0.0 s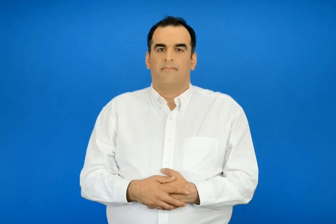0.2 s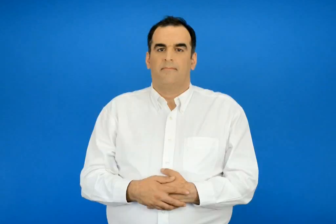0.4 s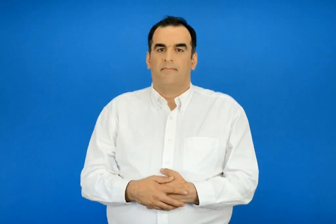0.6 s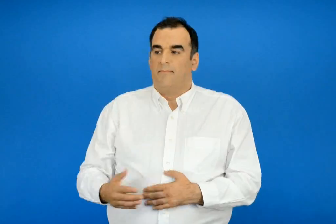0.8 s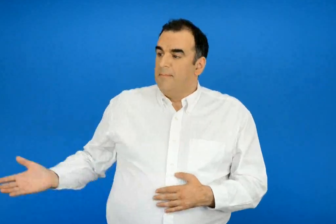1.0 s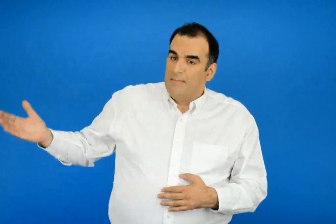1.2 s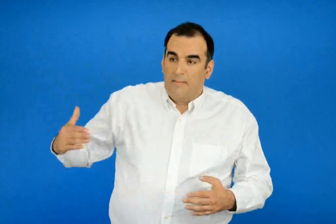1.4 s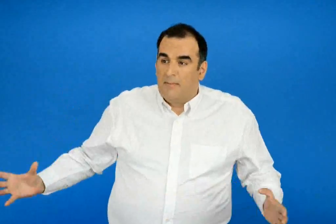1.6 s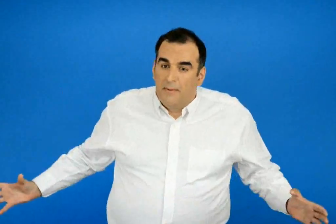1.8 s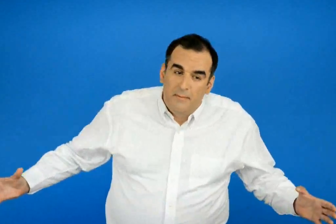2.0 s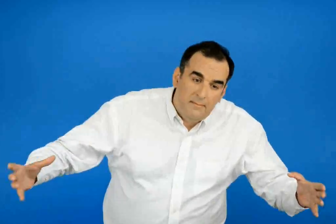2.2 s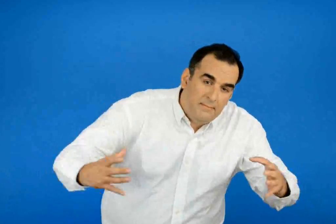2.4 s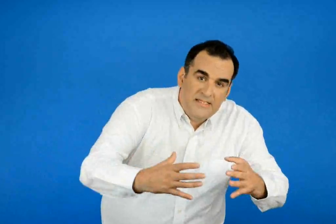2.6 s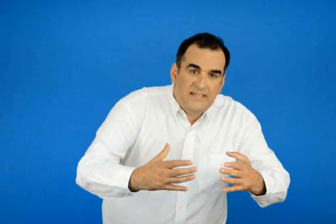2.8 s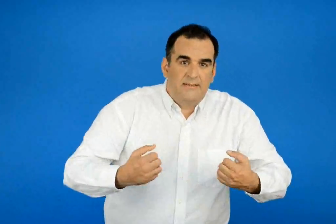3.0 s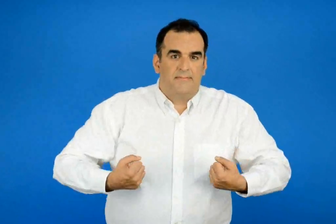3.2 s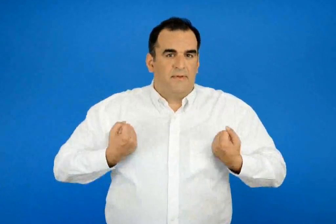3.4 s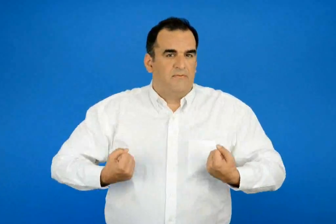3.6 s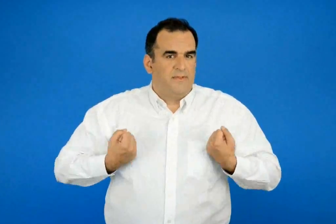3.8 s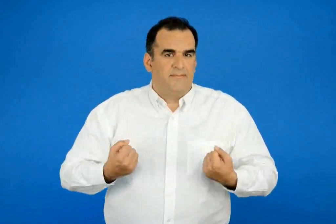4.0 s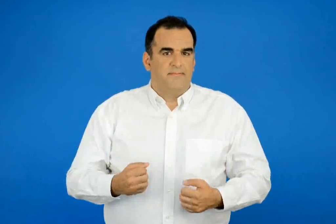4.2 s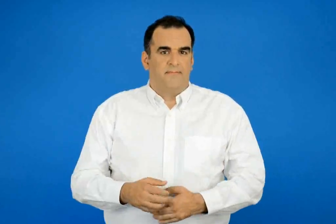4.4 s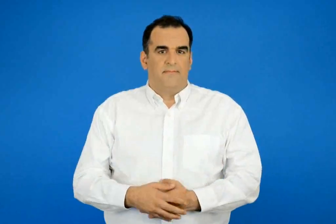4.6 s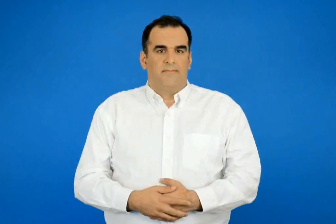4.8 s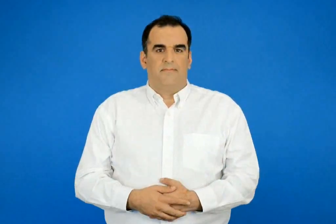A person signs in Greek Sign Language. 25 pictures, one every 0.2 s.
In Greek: πάμε να παίξουμε μαζί τους
